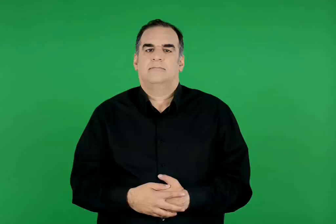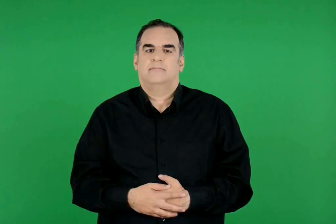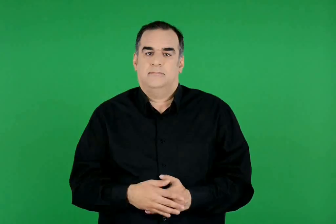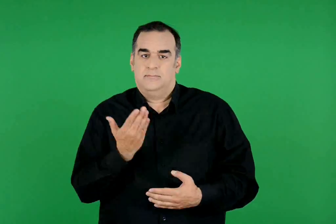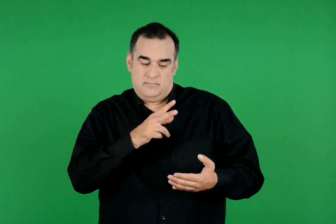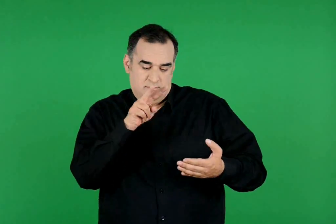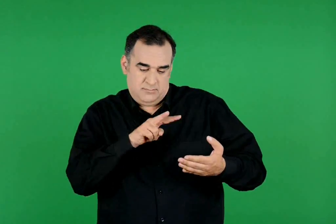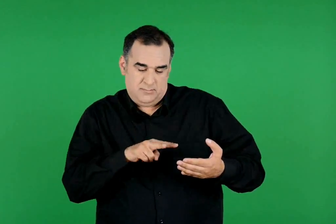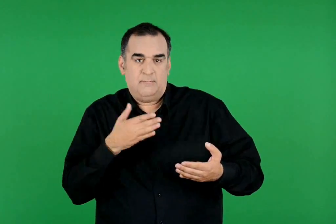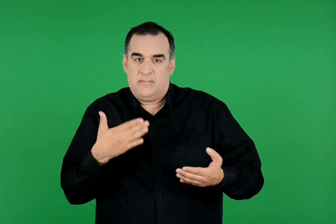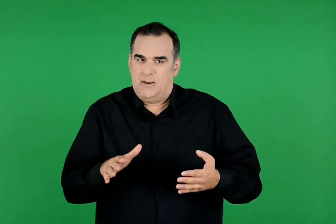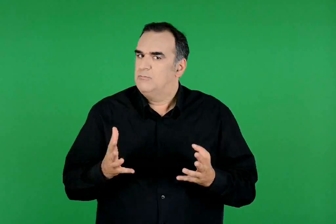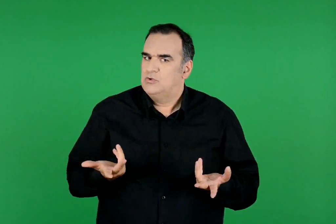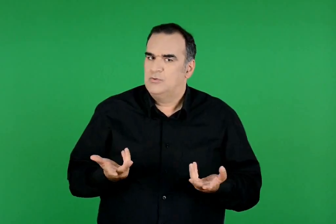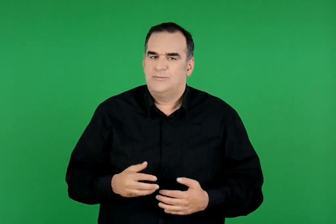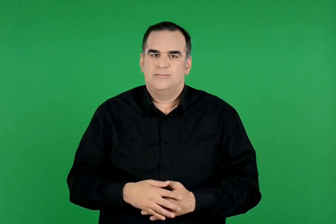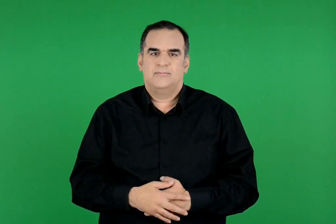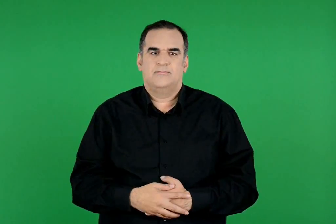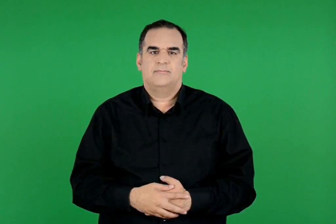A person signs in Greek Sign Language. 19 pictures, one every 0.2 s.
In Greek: πώς τα μελετήσαμε ;
